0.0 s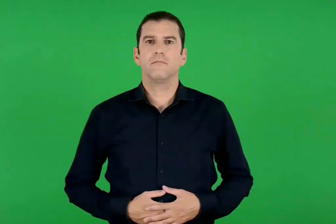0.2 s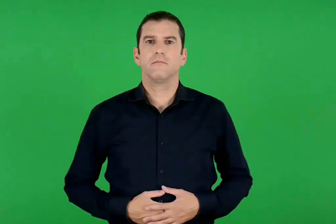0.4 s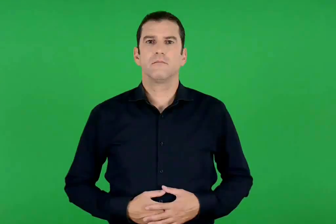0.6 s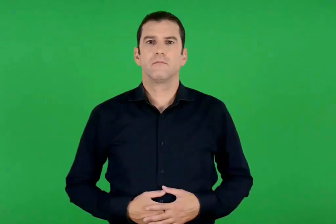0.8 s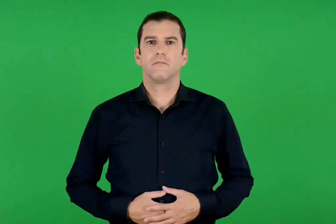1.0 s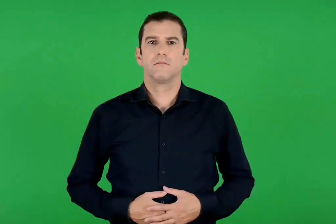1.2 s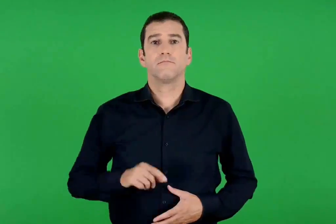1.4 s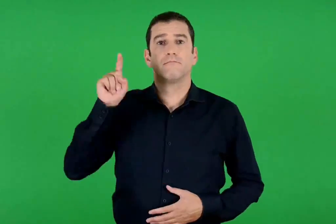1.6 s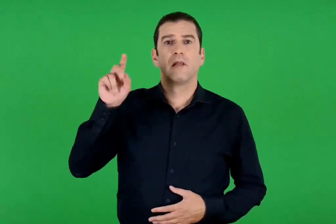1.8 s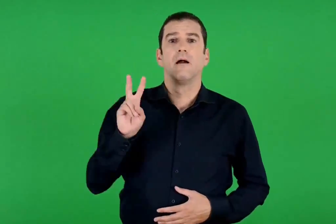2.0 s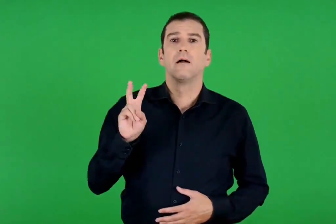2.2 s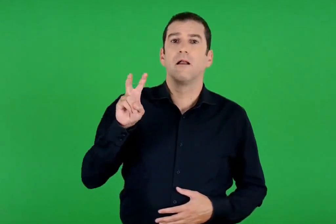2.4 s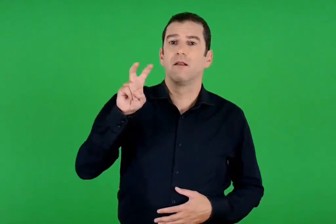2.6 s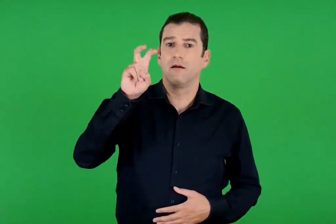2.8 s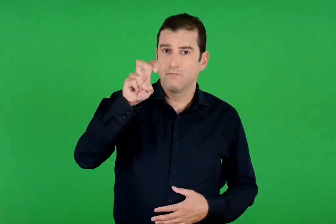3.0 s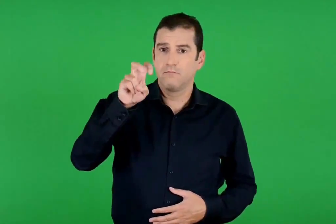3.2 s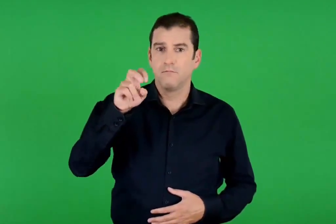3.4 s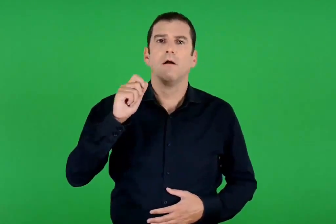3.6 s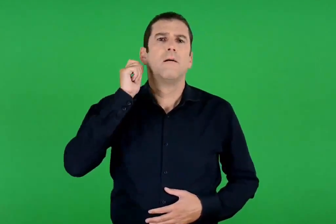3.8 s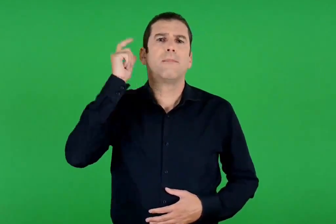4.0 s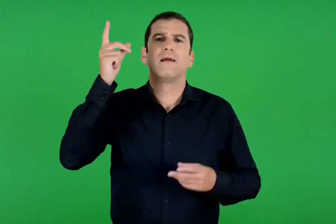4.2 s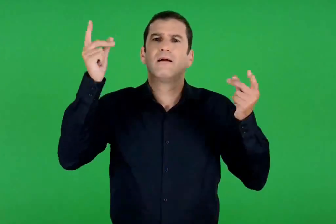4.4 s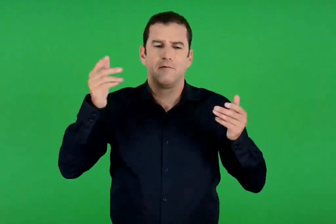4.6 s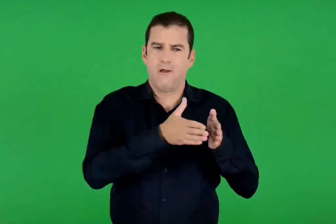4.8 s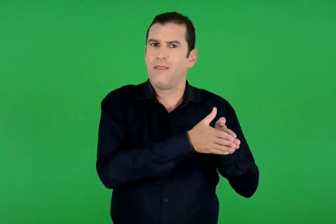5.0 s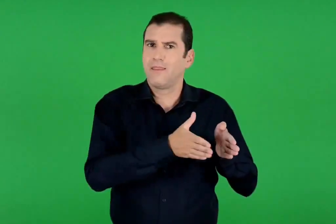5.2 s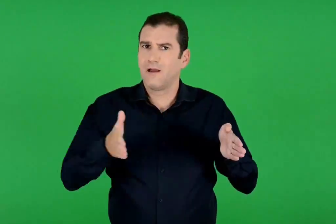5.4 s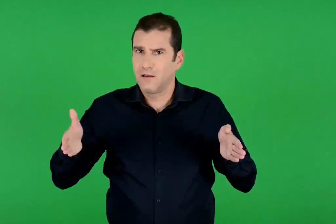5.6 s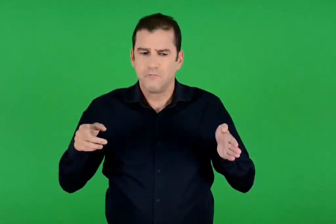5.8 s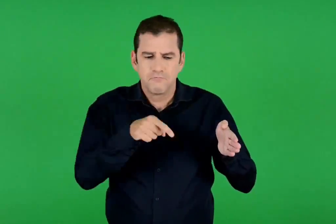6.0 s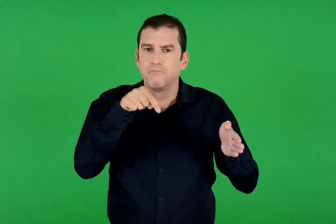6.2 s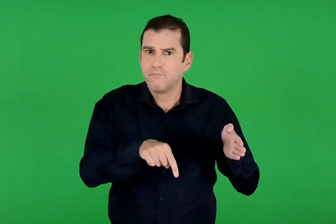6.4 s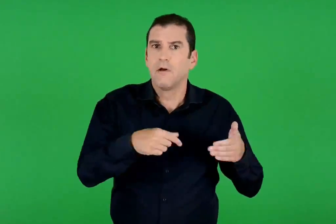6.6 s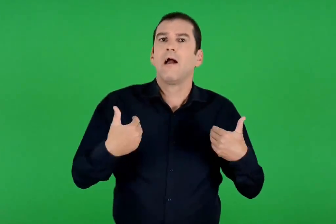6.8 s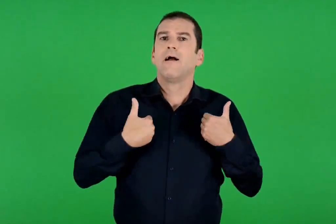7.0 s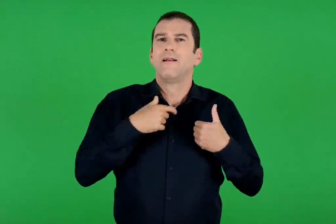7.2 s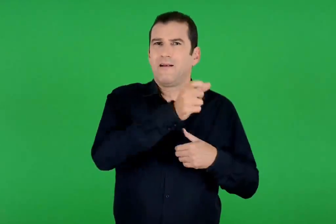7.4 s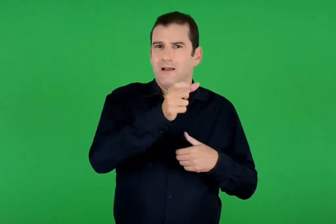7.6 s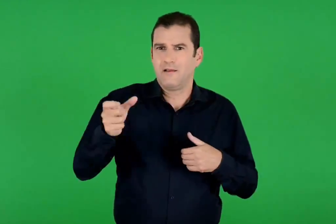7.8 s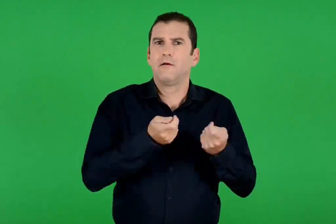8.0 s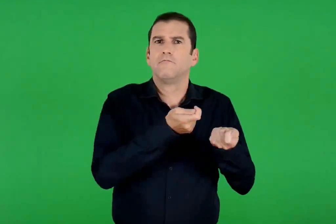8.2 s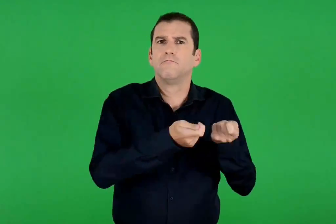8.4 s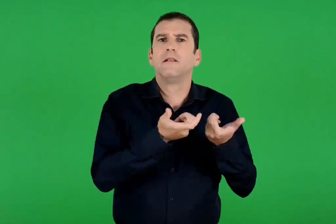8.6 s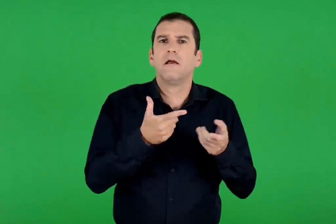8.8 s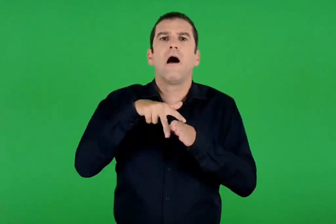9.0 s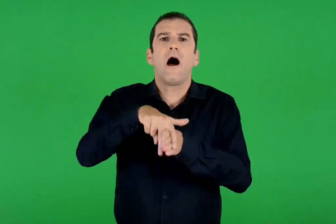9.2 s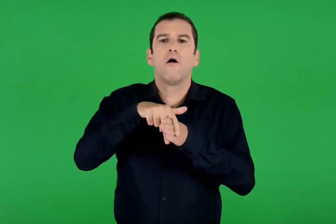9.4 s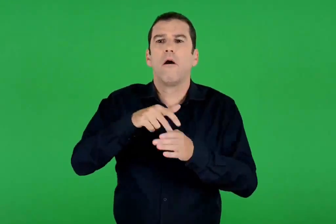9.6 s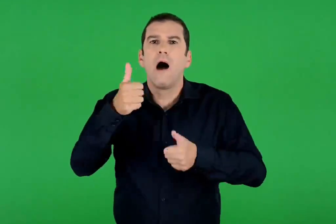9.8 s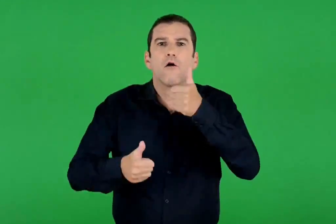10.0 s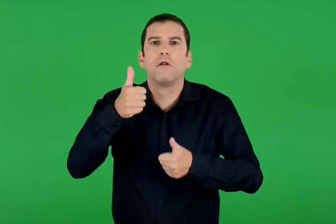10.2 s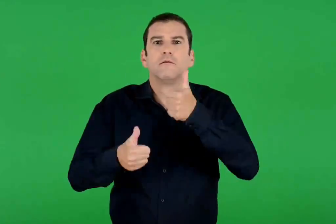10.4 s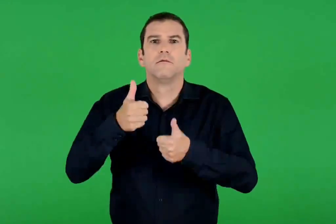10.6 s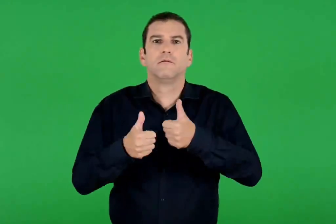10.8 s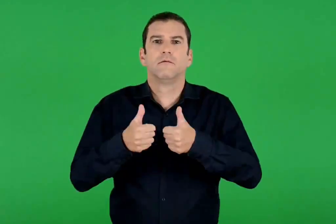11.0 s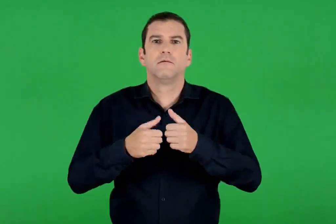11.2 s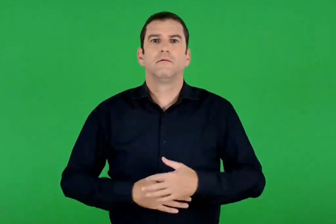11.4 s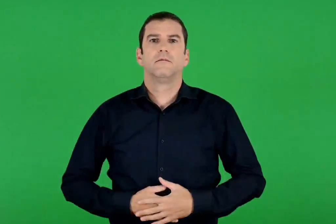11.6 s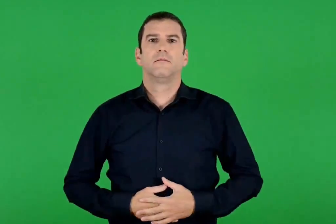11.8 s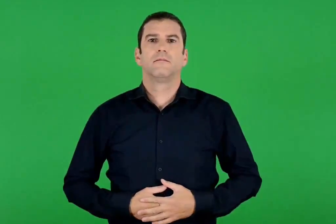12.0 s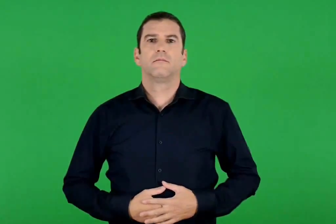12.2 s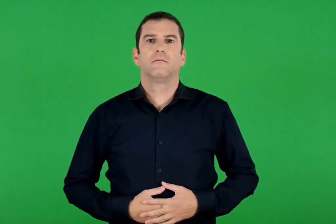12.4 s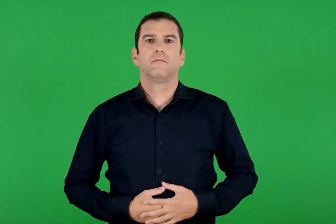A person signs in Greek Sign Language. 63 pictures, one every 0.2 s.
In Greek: στα καλάβρυτα , οι νέοι διοργανώνουν αγώνες με άλογα κατά τη διάρκεια του πανηγυριού
